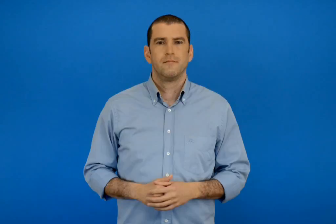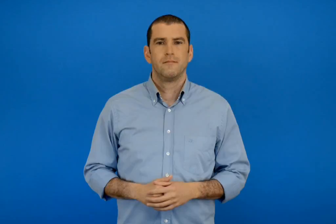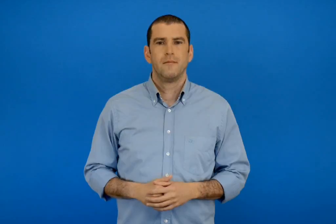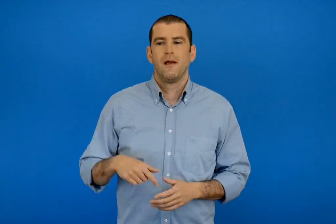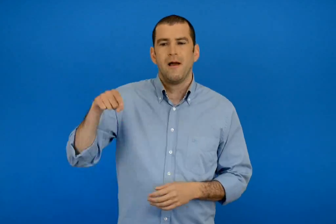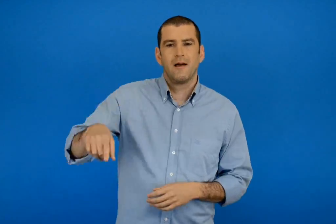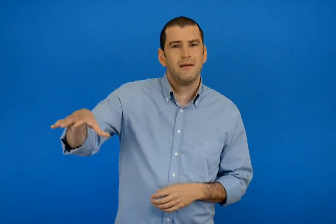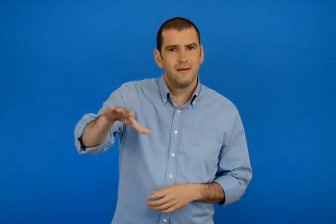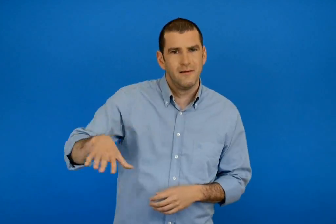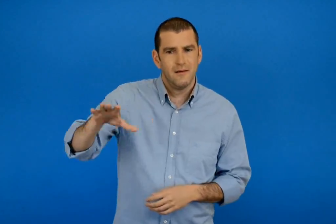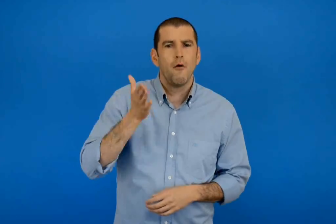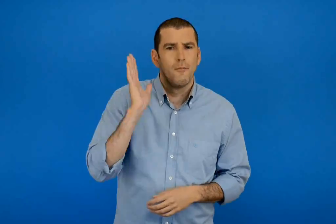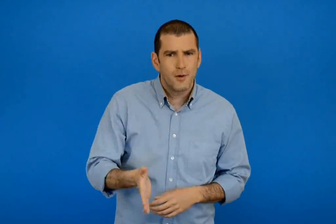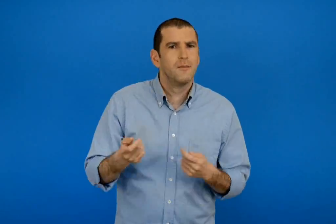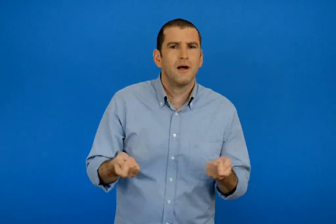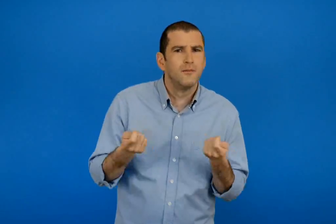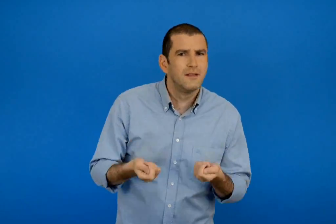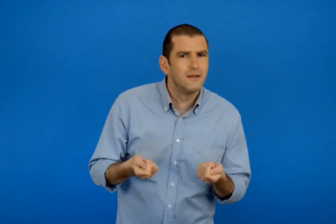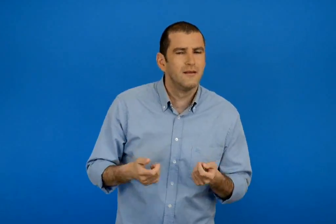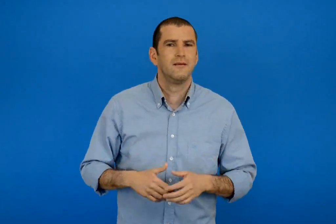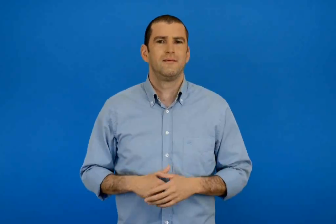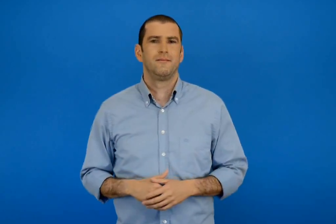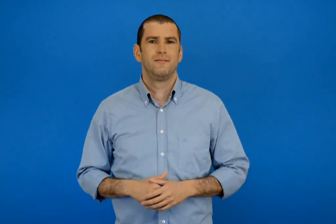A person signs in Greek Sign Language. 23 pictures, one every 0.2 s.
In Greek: τι μπορούμε να κάνουμε εκεί ;
